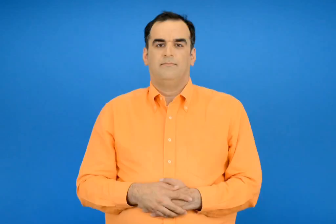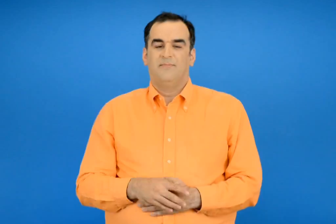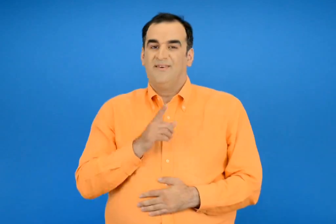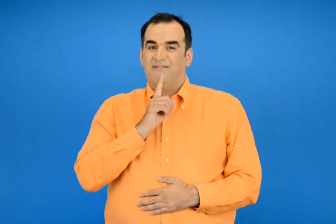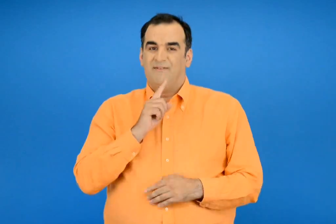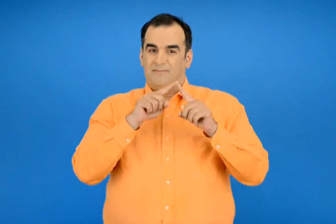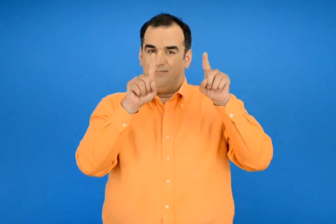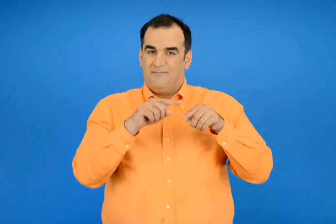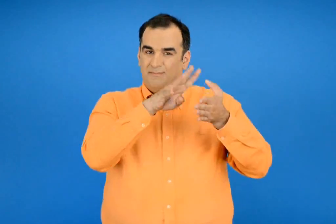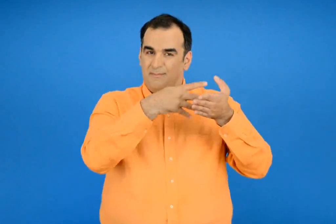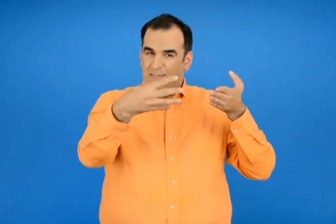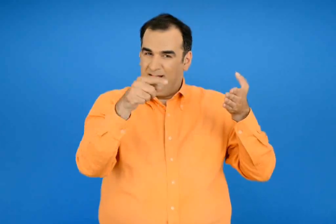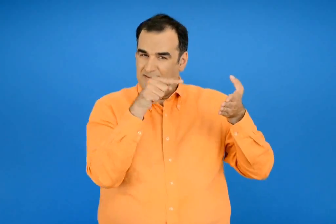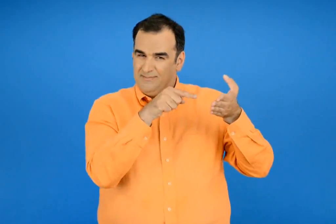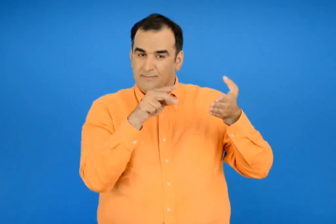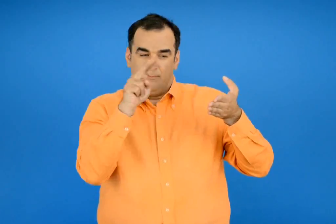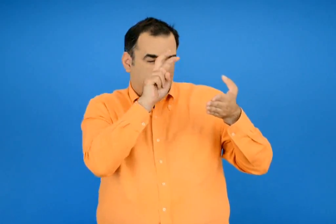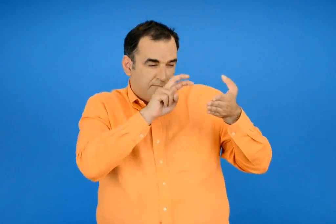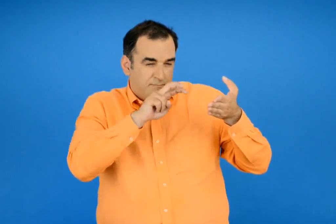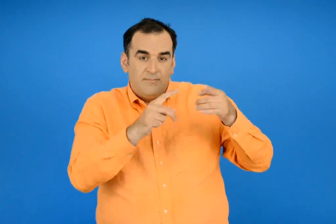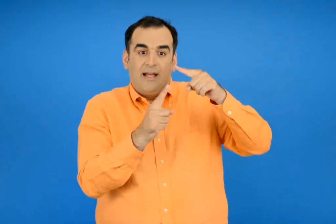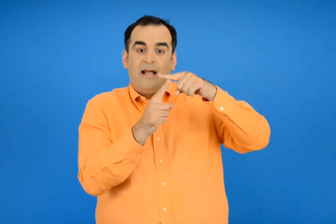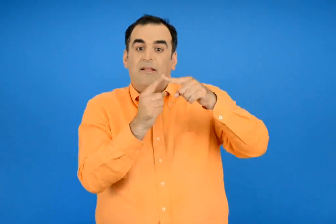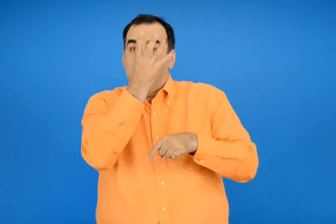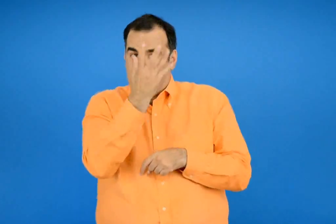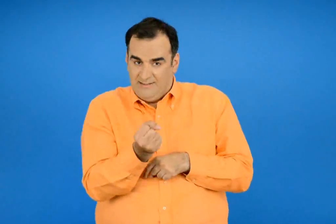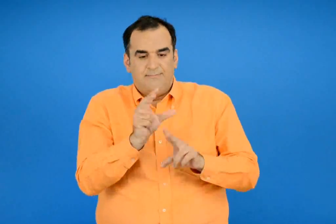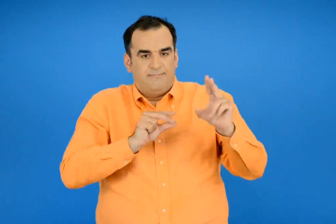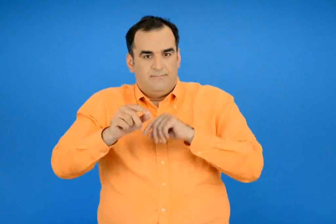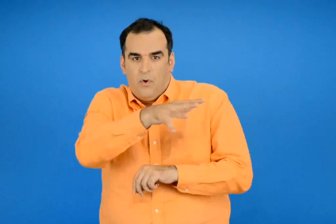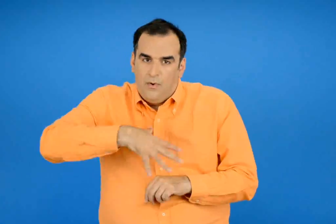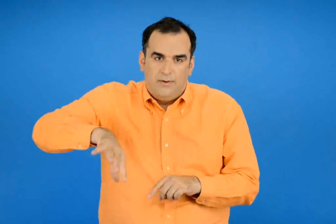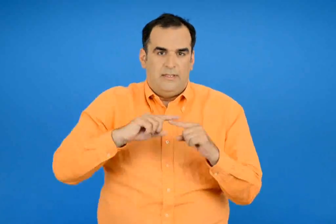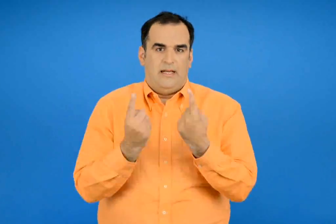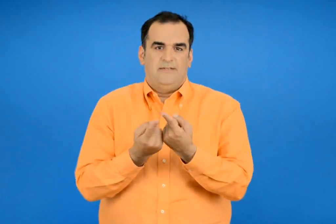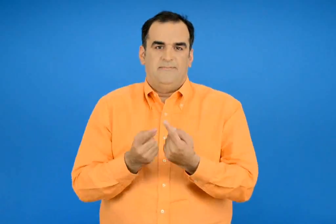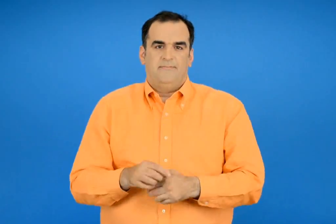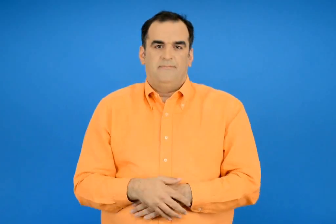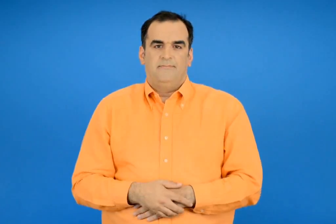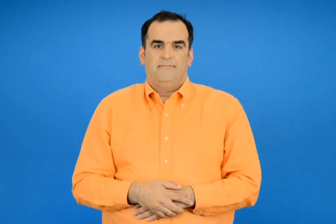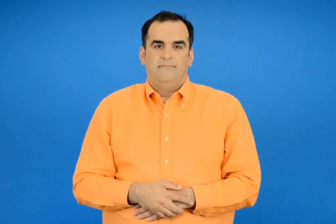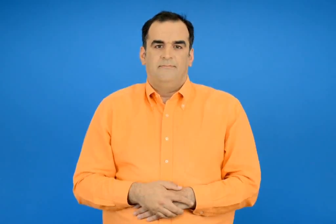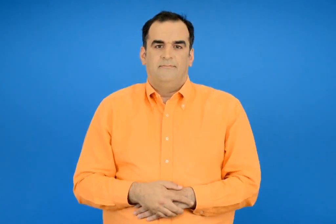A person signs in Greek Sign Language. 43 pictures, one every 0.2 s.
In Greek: συζητάμε στην τάξη υπάρχουν κάθετες ευθείες στο παρακάτω σχήμα ;
